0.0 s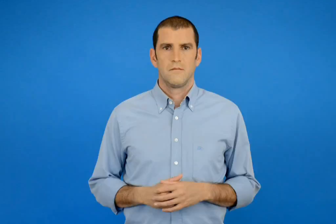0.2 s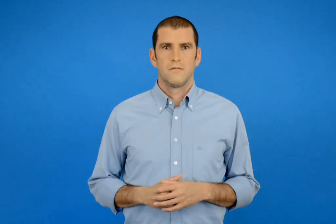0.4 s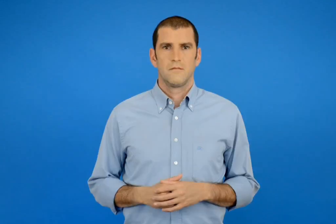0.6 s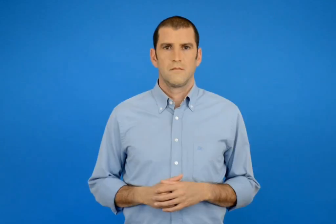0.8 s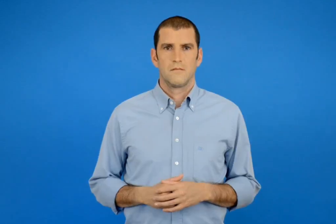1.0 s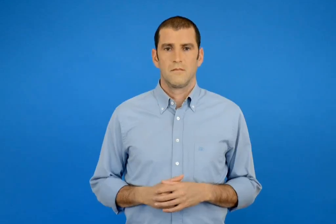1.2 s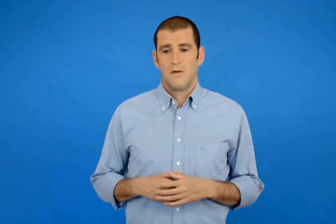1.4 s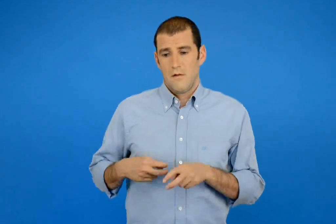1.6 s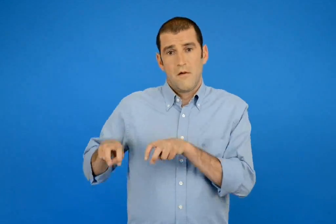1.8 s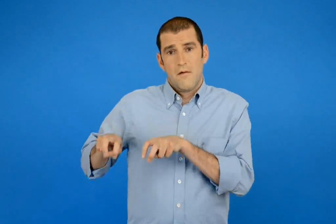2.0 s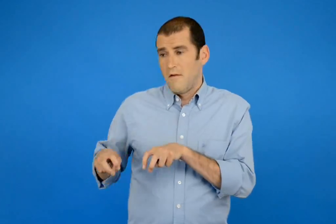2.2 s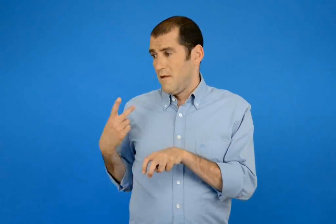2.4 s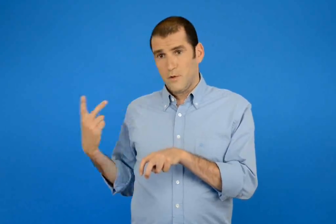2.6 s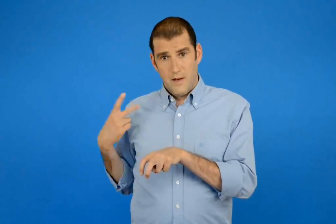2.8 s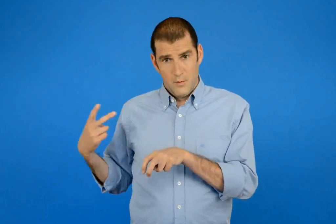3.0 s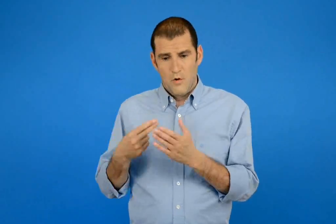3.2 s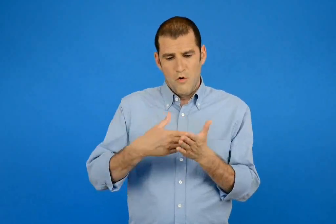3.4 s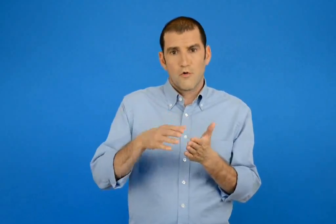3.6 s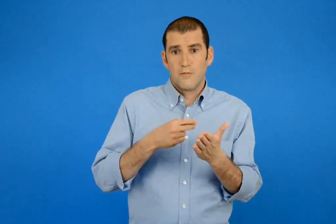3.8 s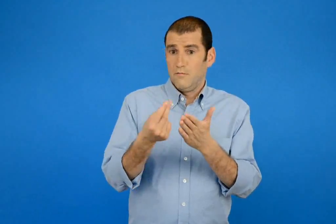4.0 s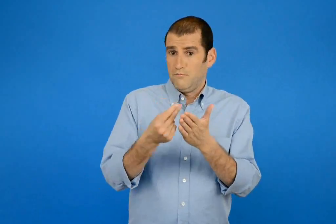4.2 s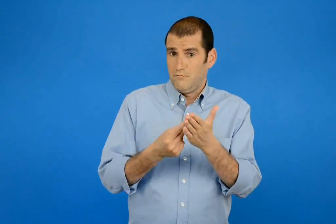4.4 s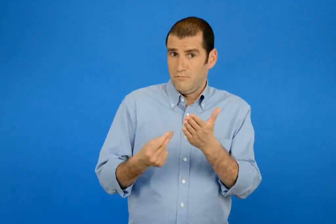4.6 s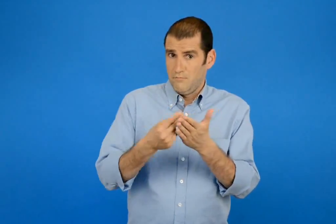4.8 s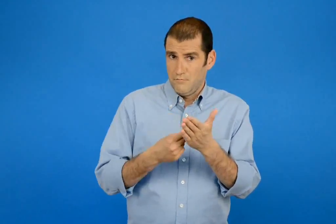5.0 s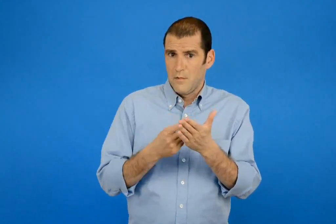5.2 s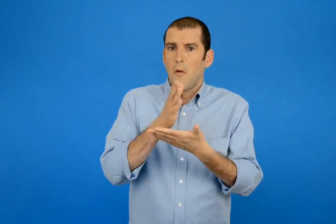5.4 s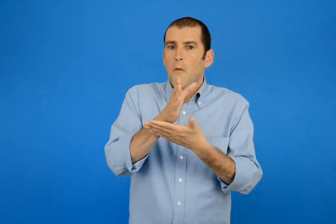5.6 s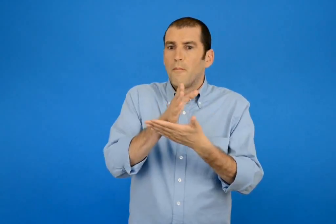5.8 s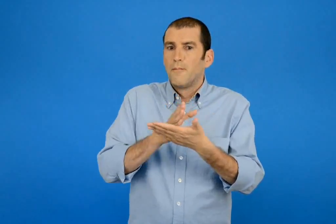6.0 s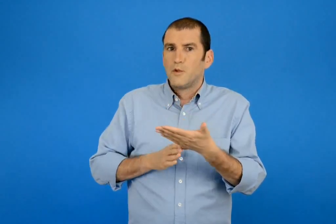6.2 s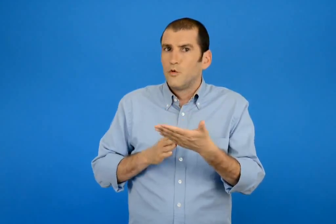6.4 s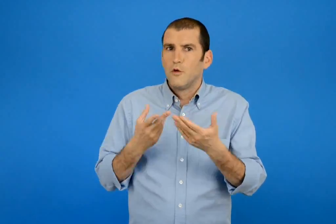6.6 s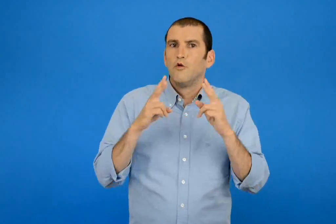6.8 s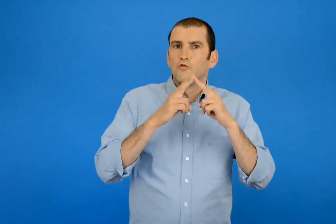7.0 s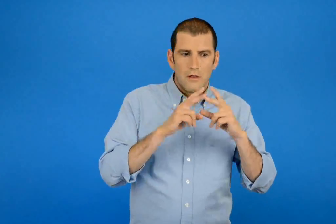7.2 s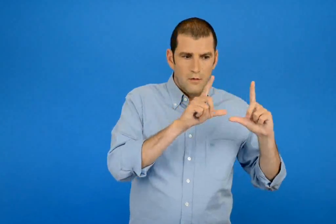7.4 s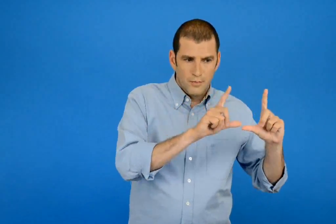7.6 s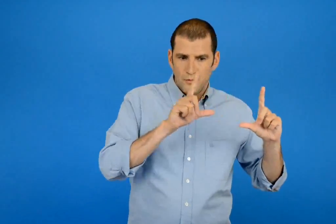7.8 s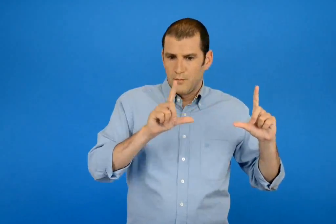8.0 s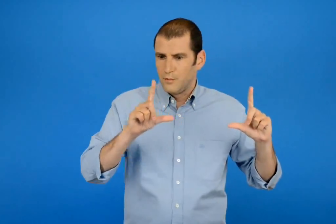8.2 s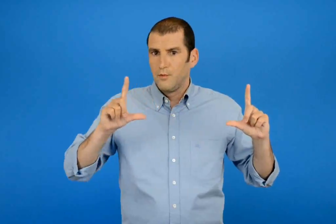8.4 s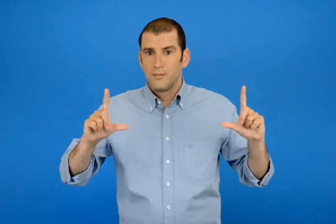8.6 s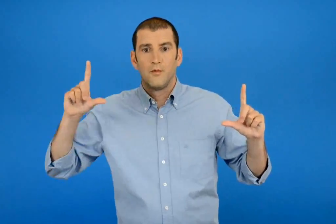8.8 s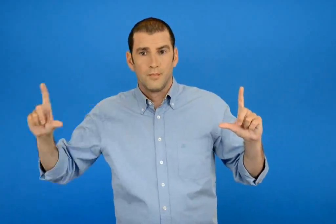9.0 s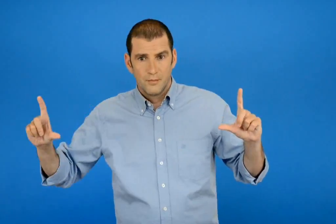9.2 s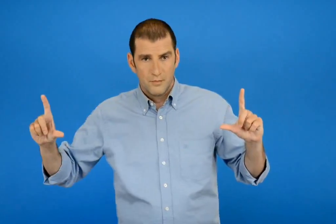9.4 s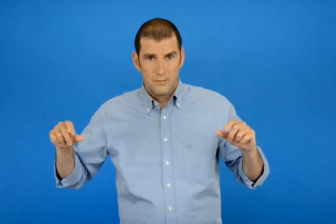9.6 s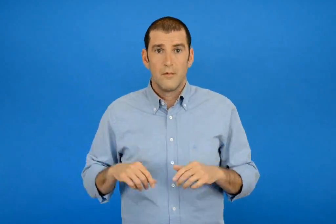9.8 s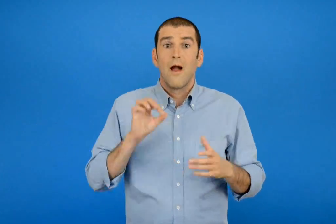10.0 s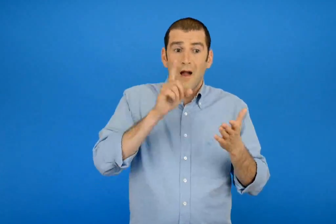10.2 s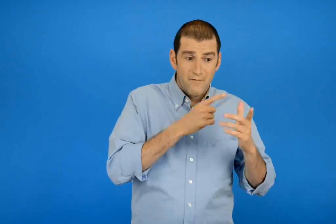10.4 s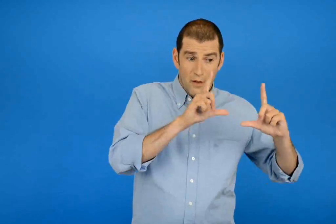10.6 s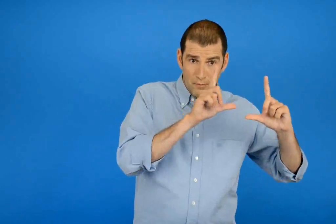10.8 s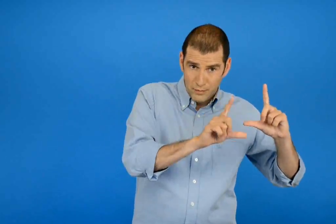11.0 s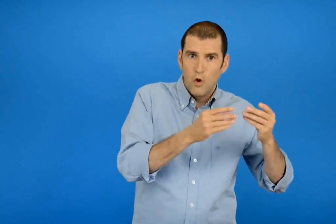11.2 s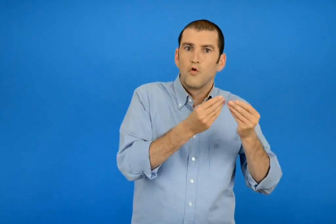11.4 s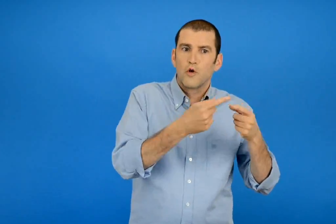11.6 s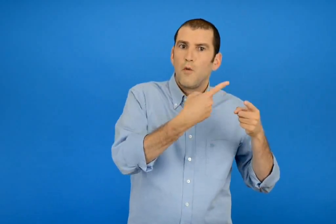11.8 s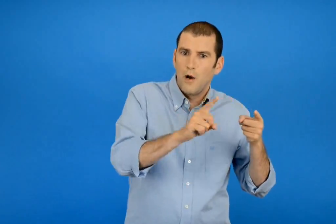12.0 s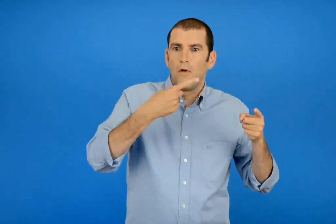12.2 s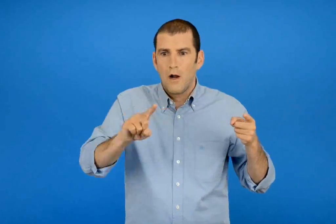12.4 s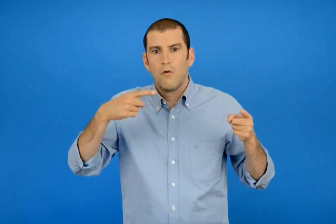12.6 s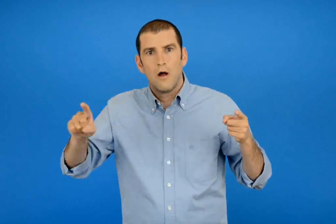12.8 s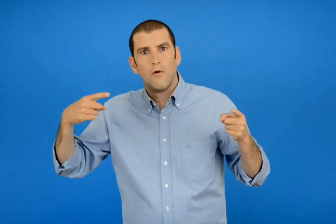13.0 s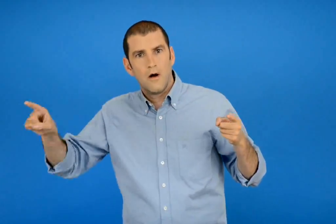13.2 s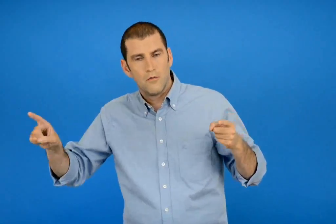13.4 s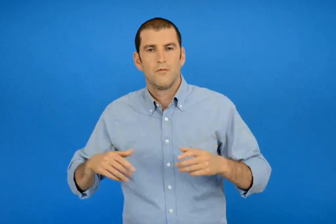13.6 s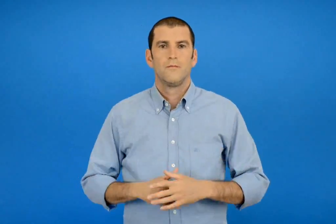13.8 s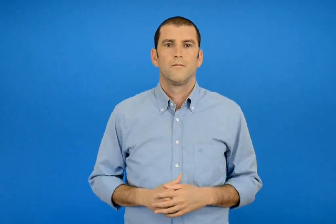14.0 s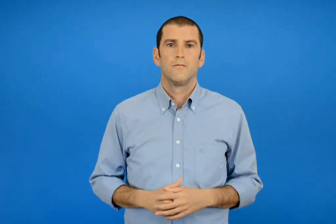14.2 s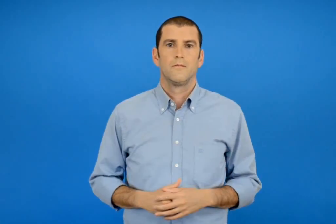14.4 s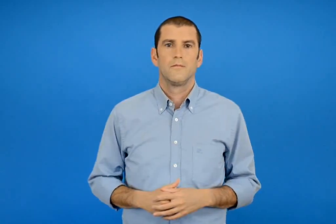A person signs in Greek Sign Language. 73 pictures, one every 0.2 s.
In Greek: με τον διπλανό μου χρωματίζουμε ο καθένας με διαφορετικό χρωματιστό μολυβί το μισό της κάθε σοκολάτας κάθε φορά βρίσκω το μισό με άλλο τρόπο
